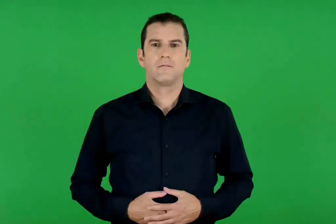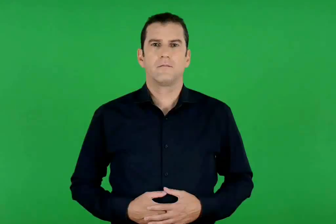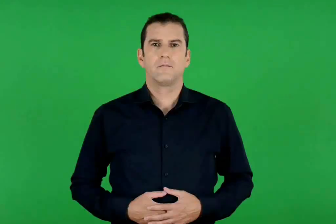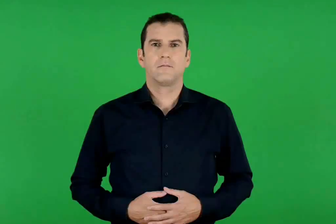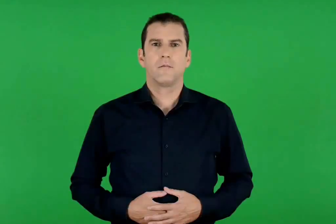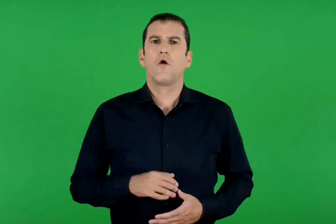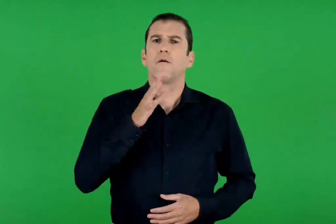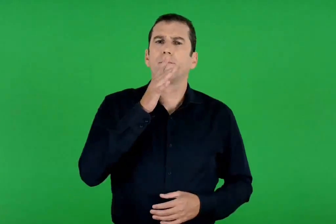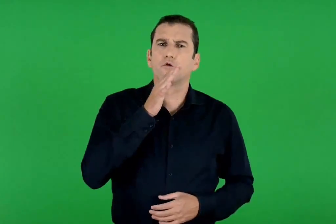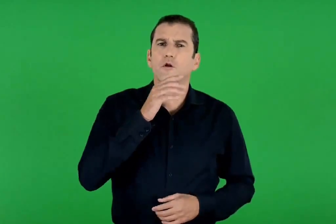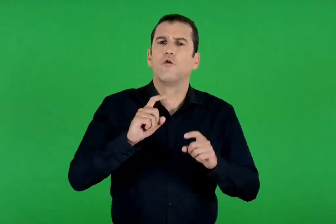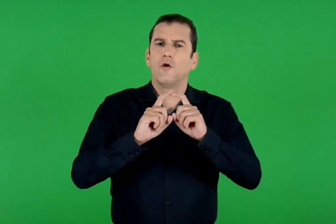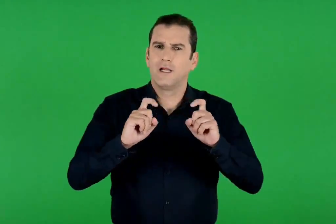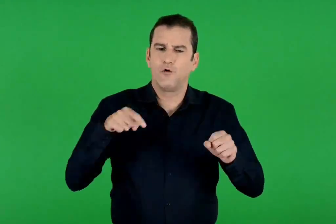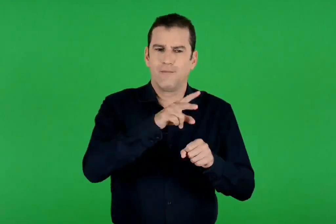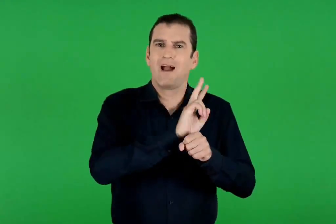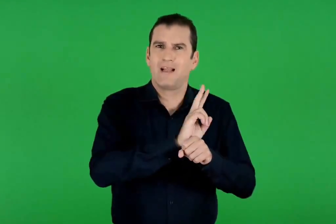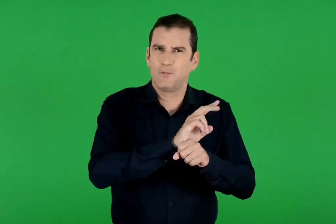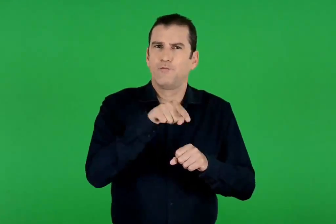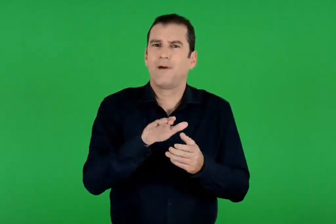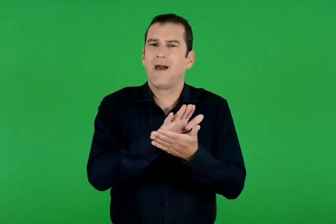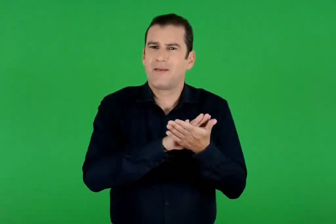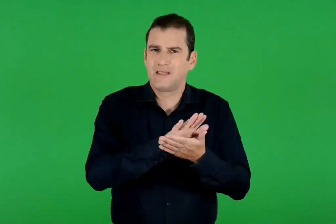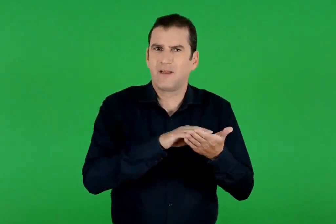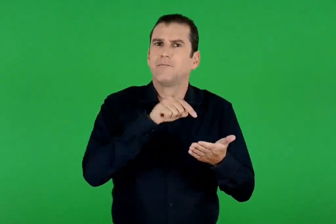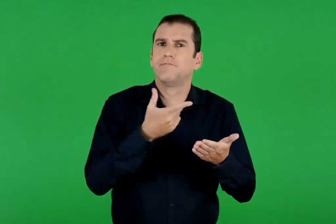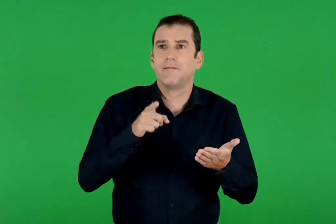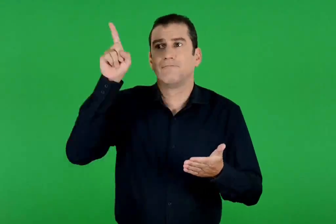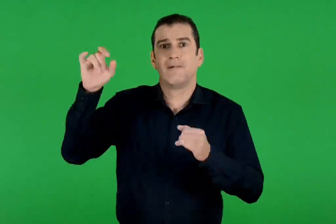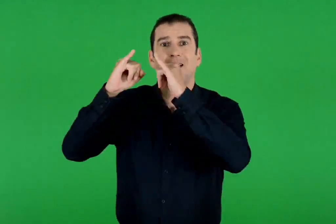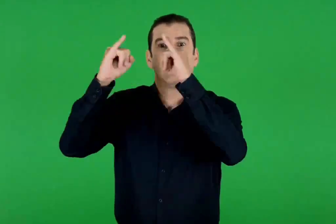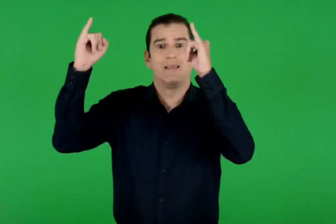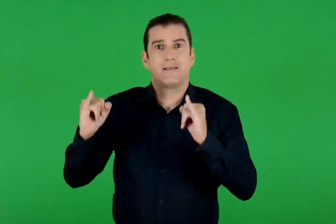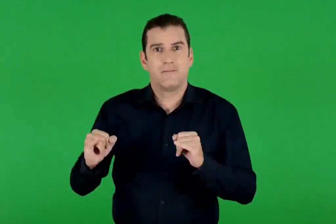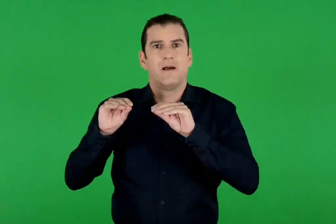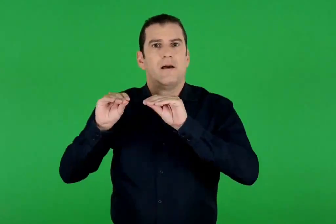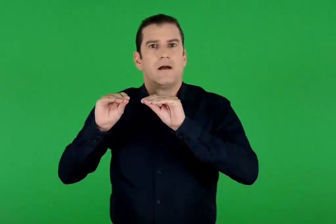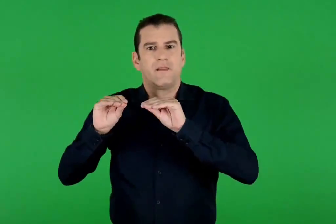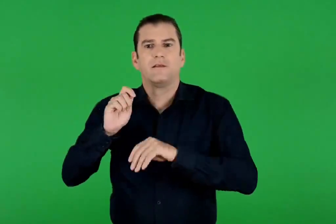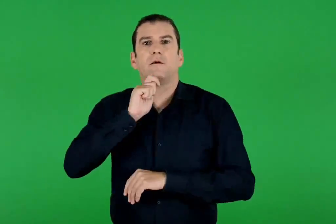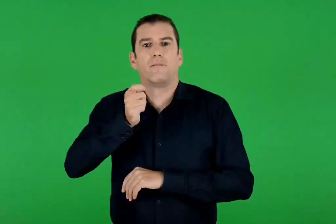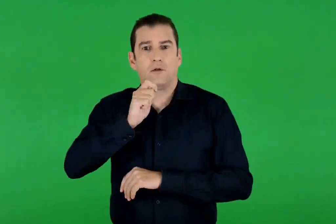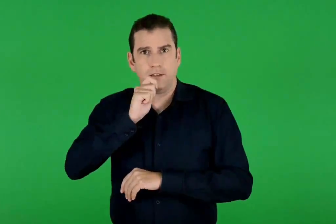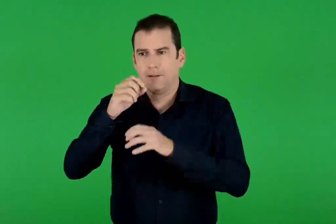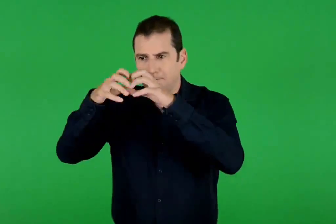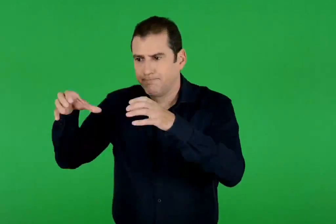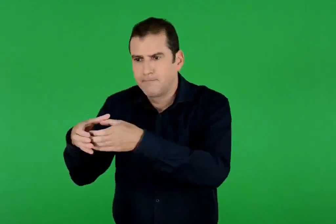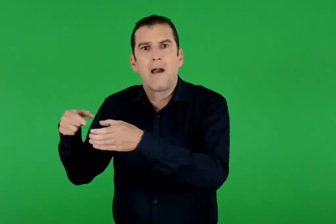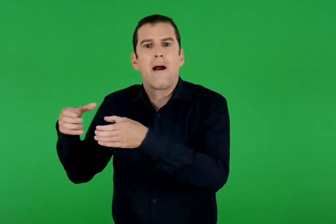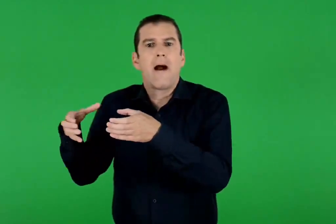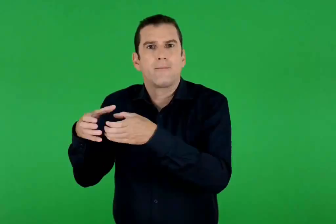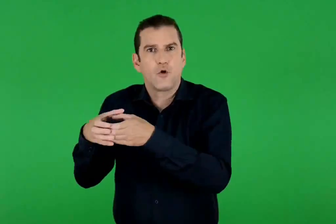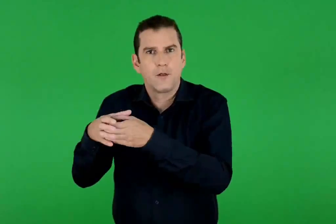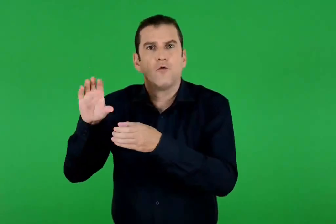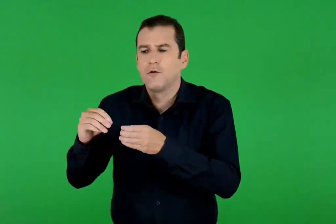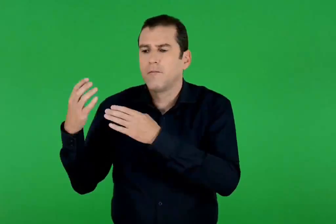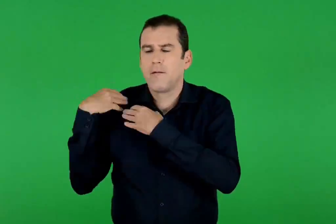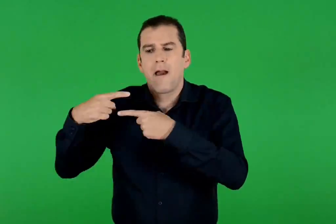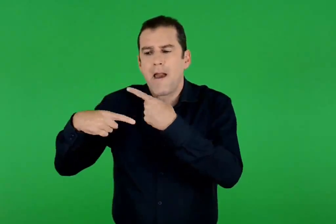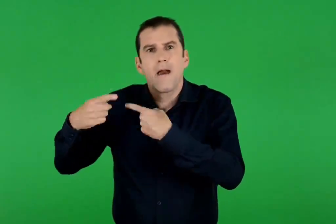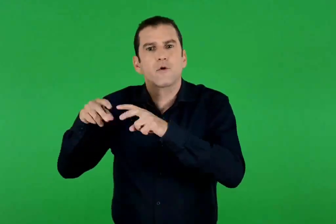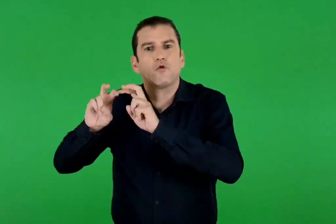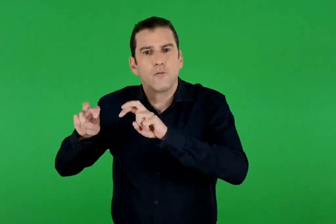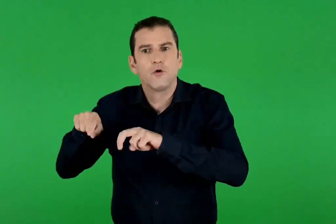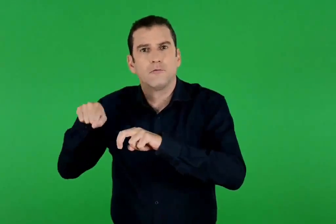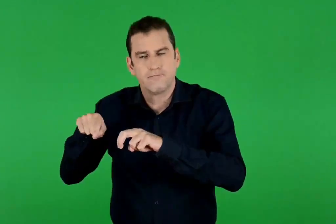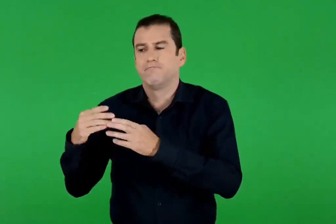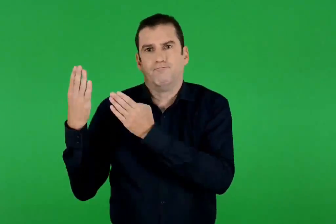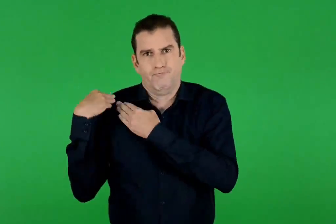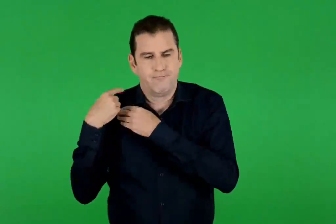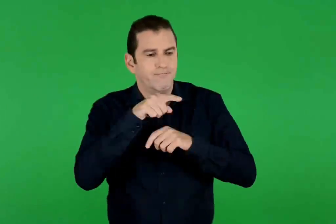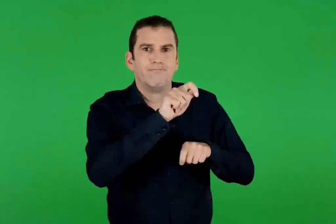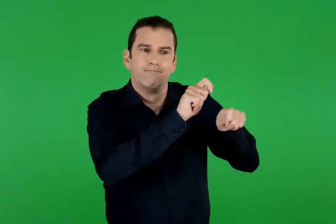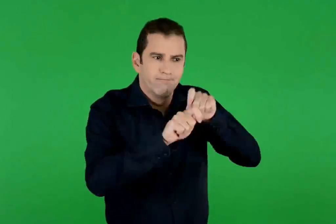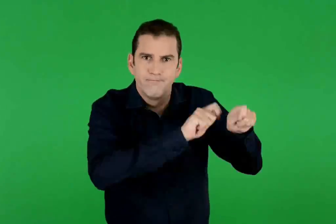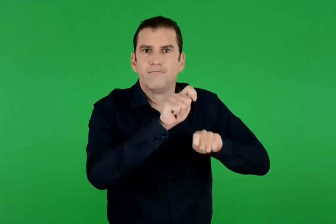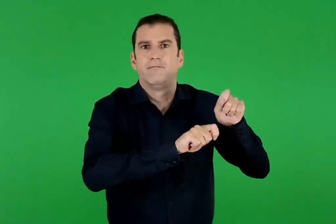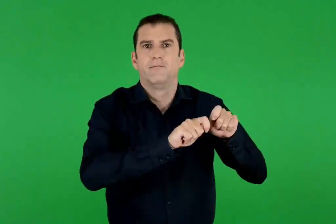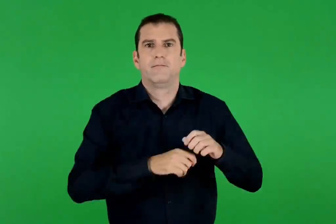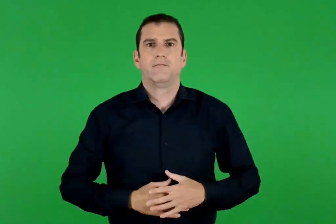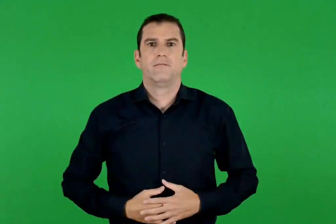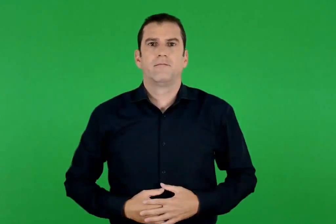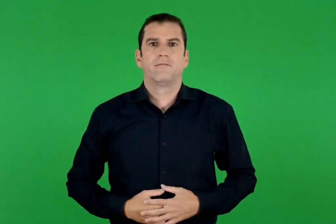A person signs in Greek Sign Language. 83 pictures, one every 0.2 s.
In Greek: το έντυπο προσωρινό υλικό στα θρησκευτικά δημιουργήθηκε με την ευθύνη της επιτροπής εμπειρογνωμόνων του ινστιτούτου εκπαιδευτικής πολιτικής
